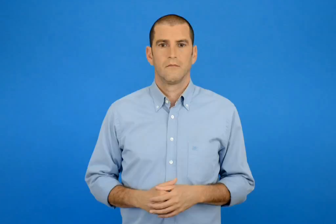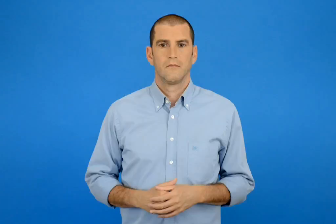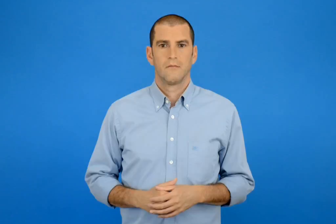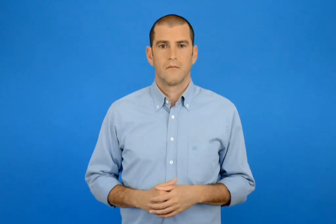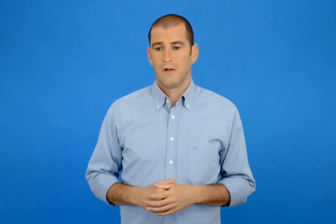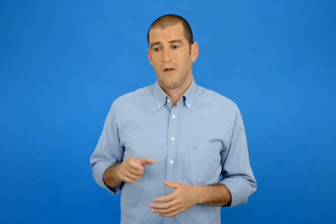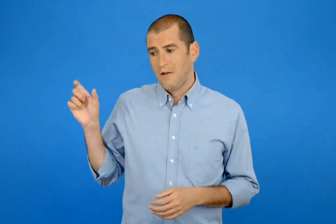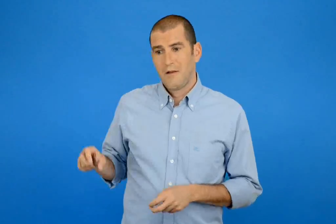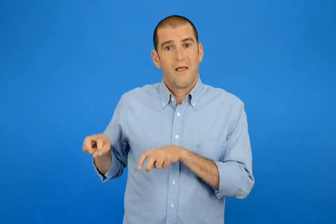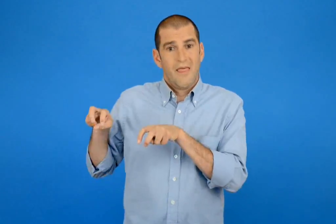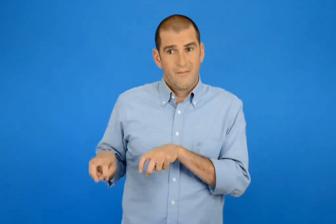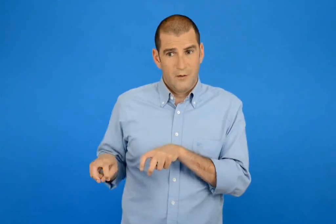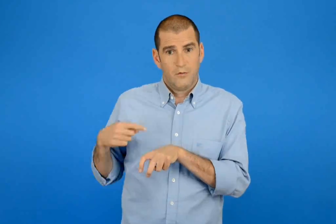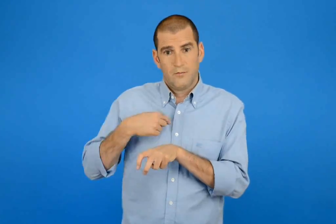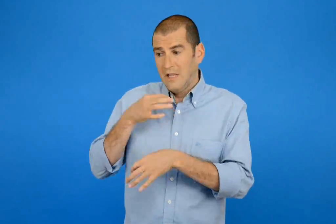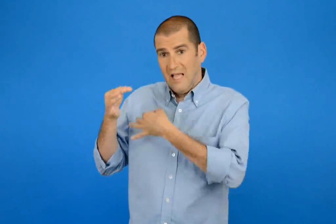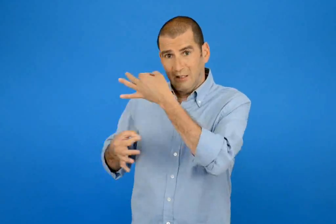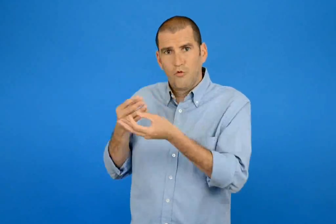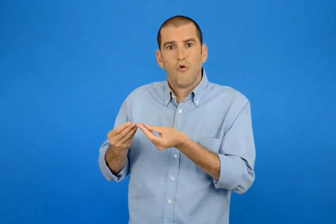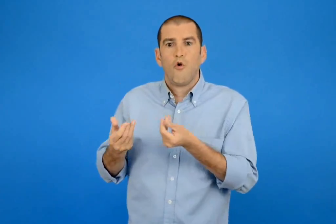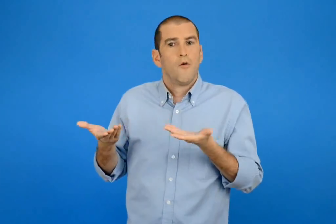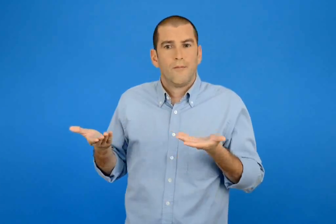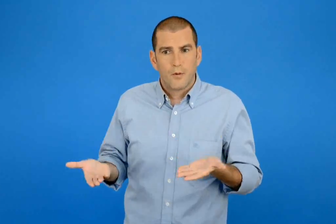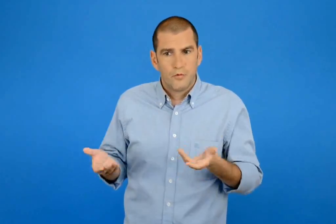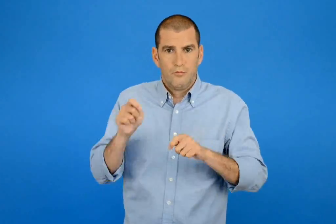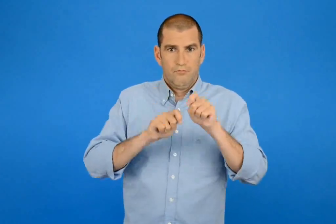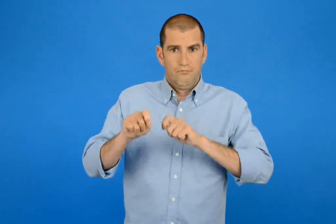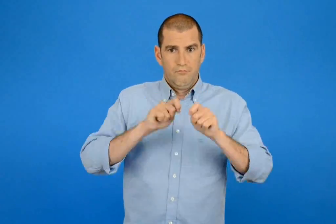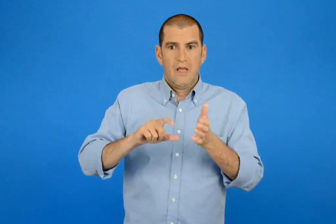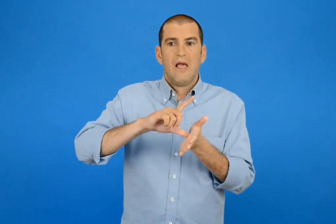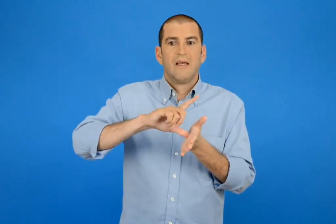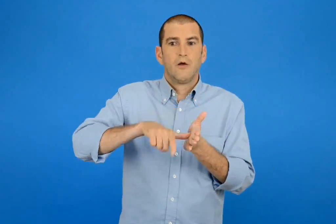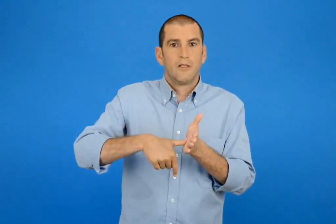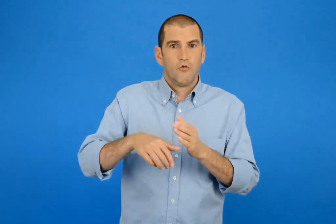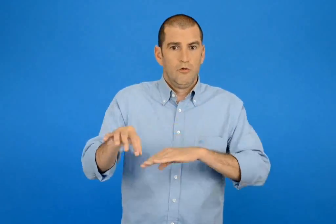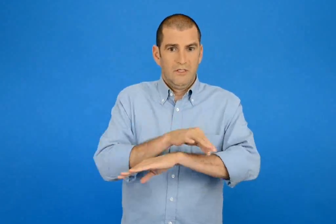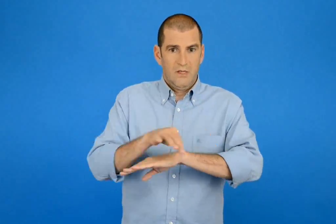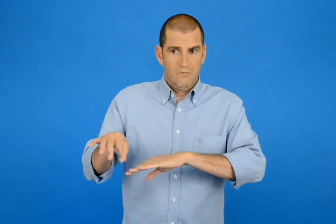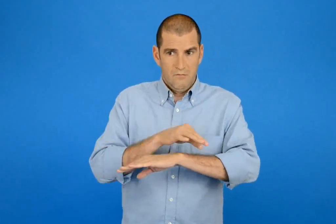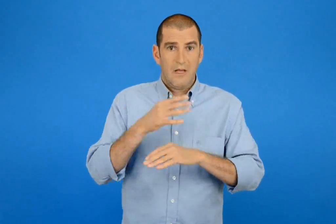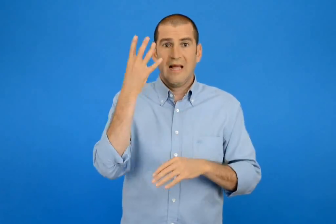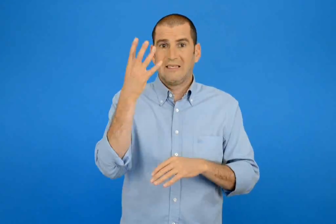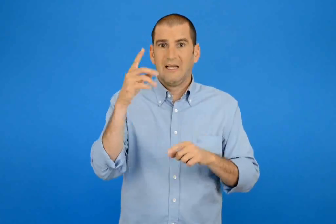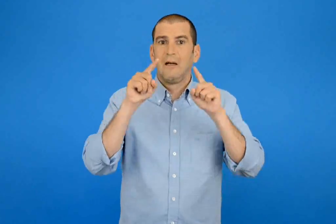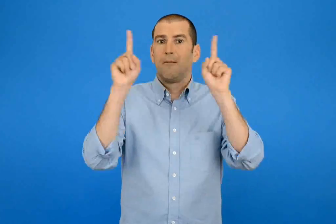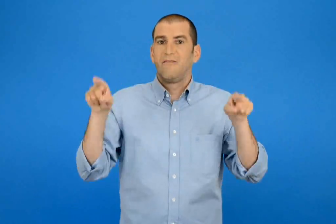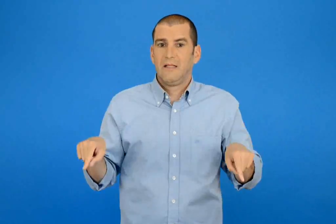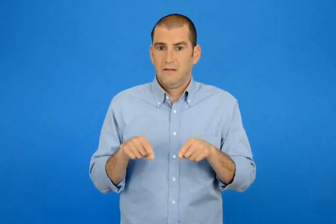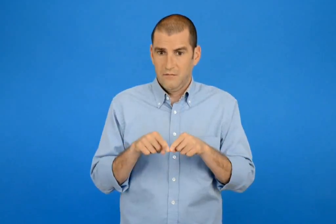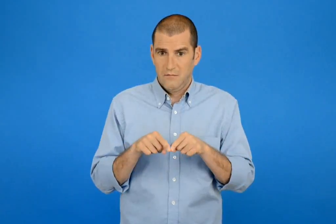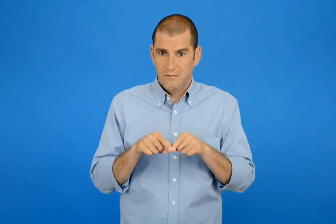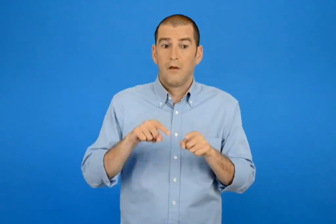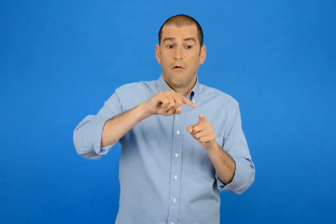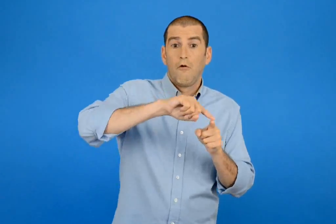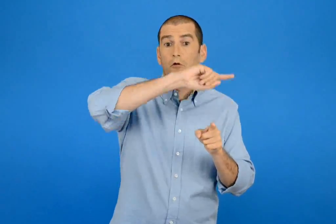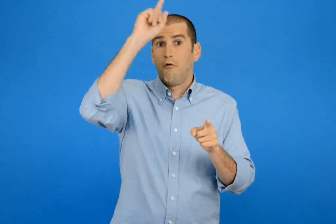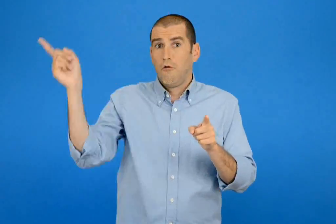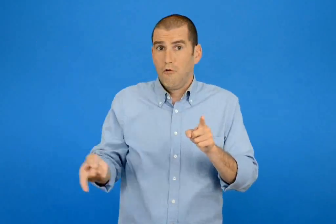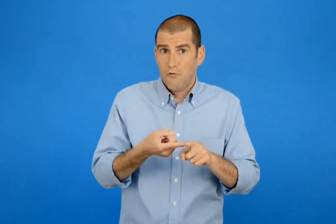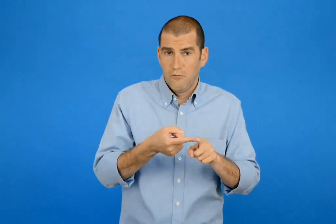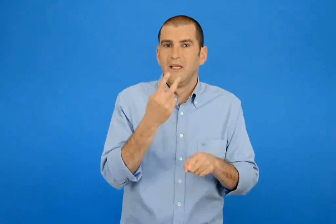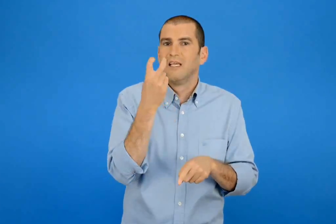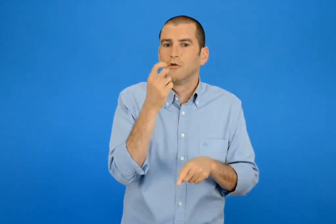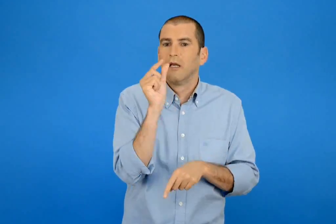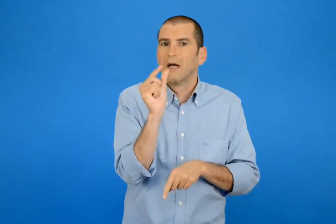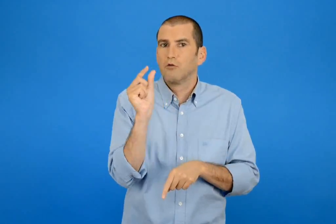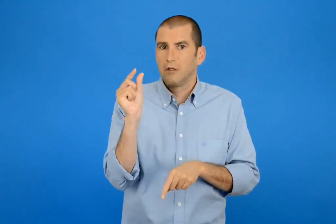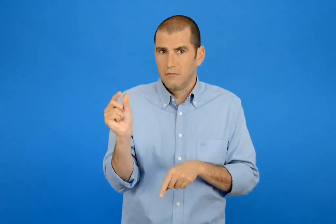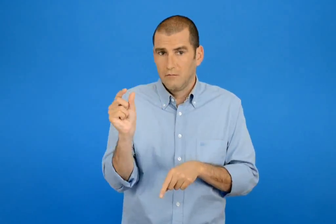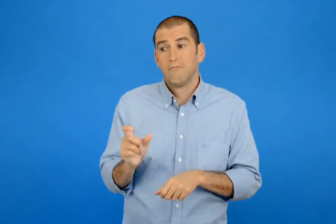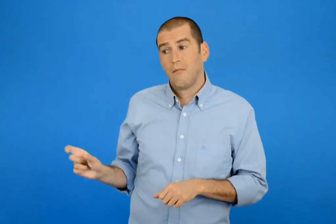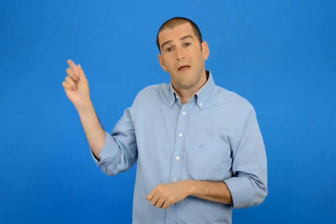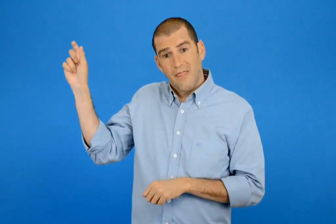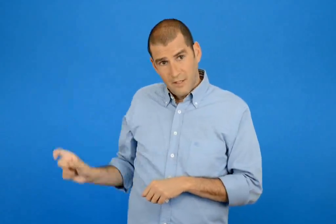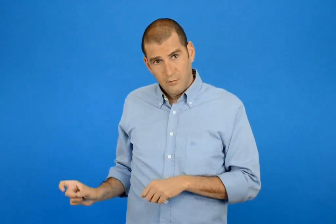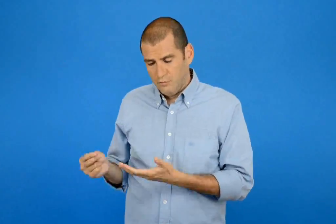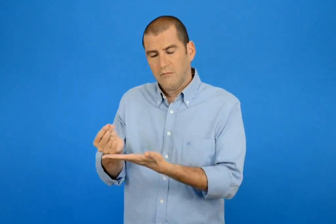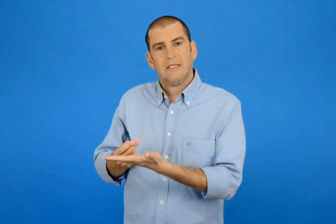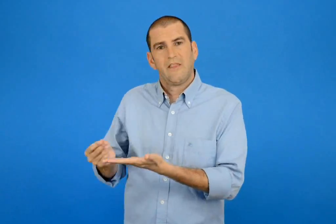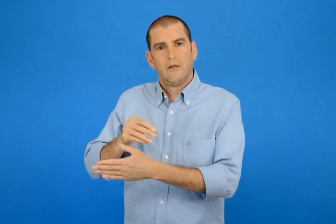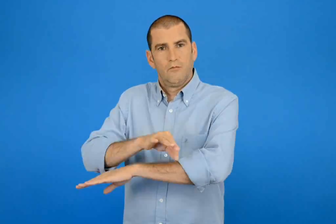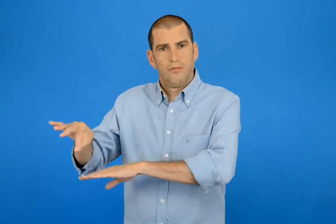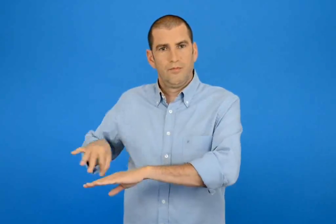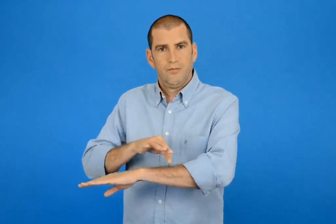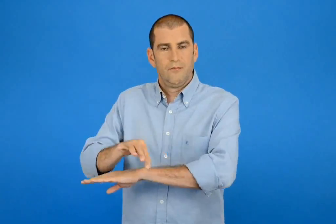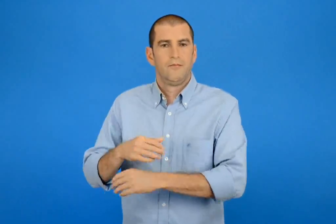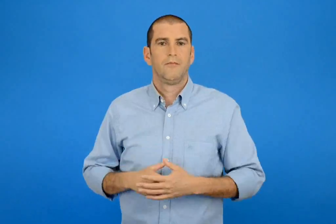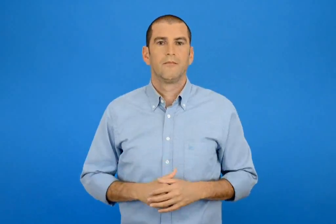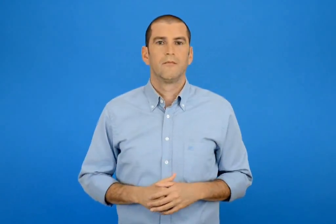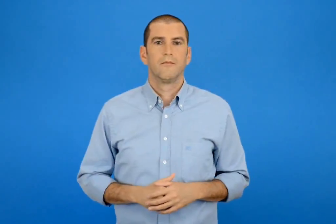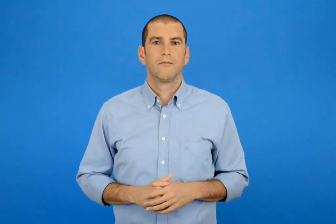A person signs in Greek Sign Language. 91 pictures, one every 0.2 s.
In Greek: εξηγώ στον διπλανό μου πως να φτιάξει ένα γεωμετρικό σχήμα με 4 πλευρές και συνολικό μήκος γύρω γύρω 20 εκατοστά ο διπλανός μου το σχεδιάζει
